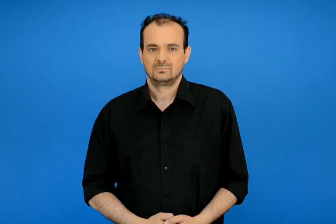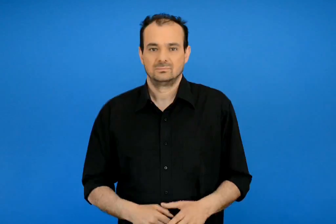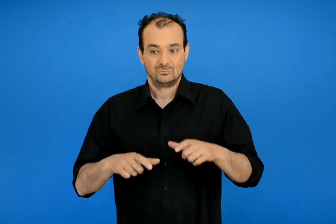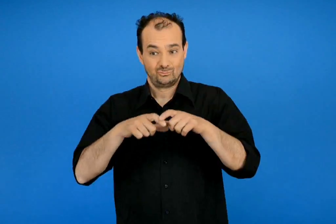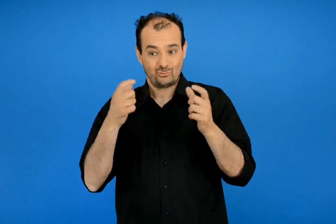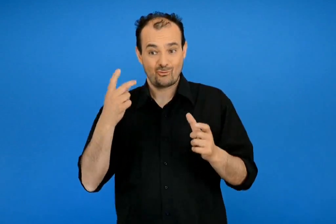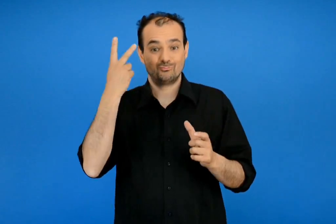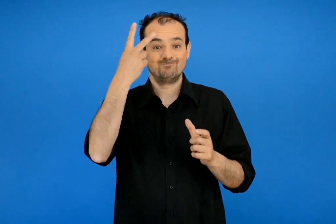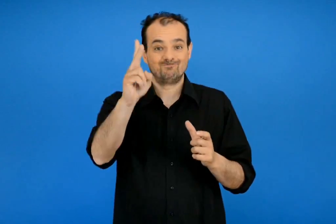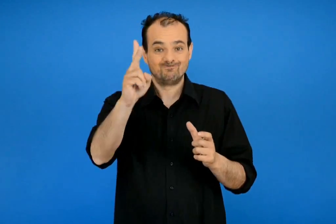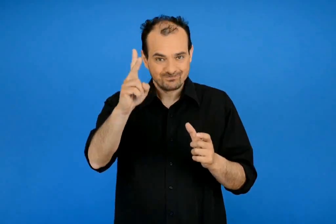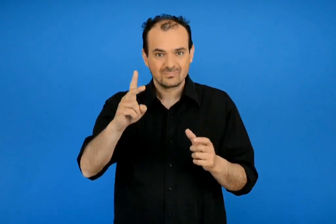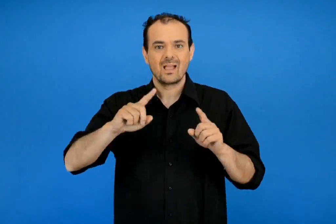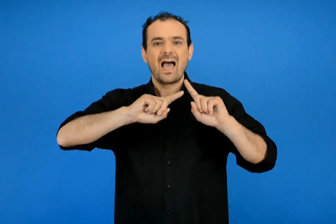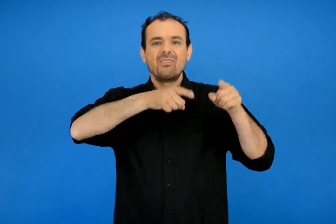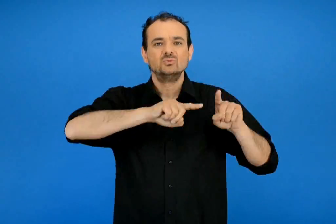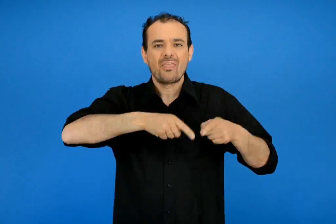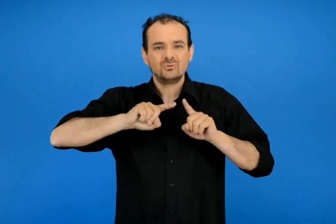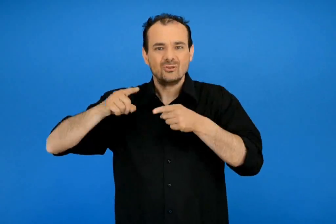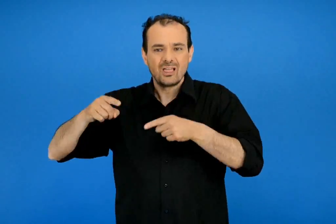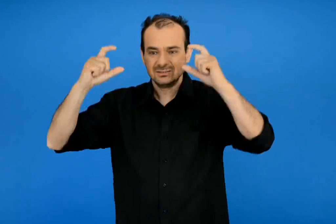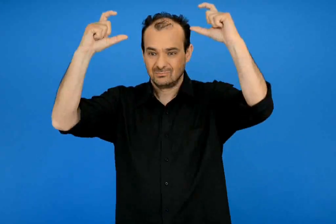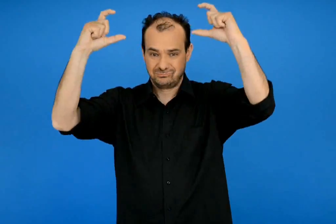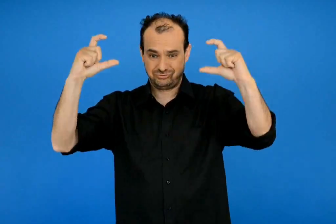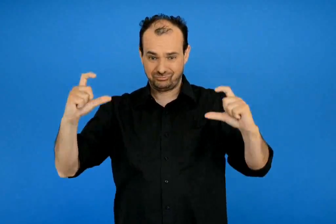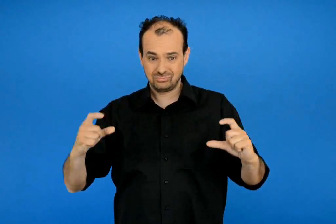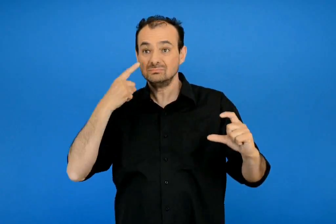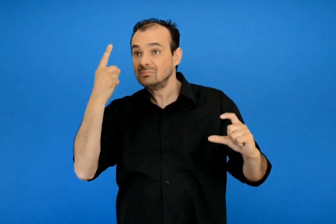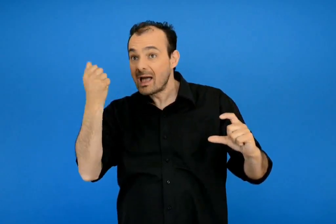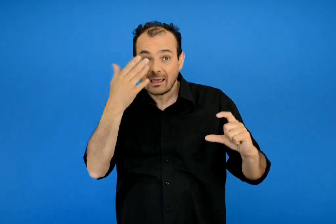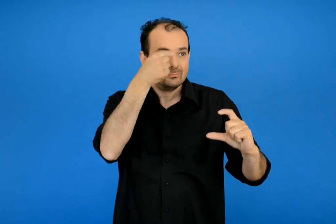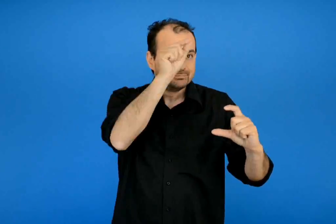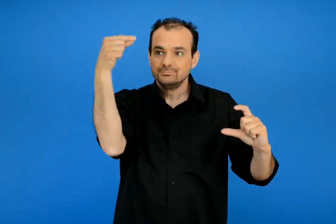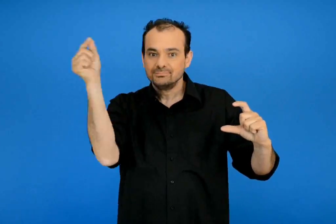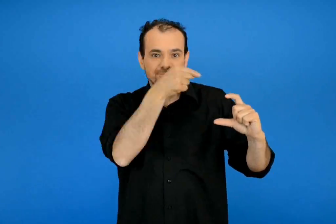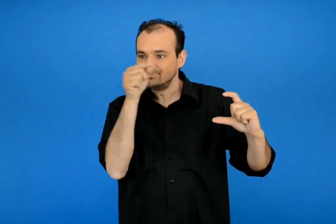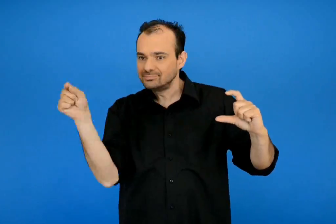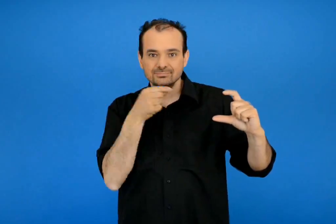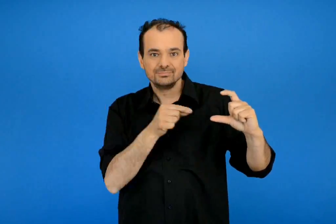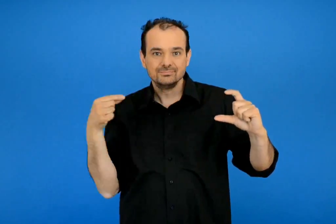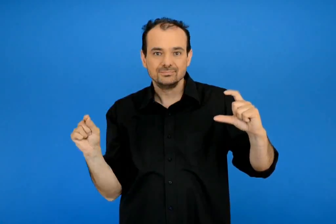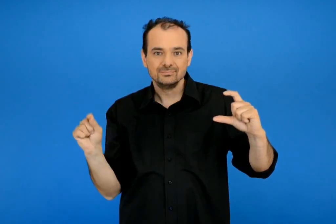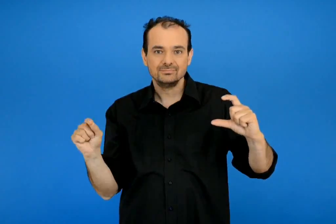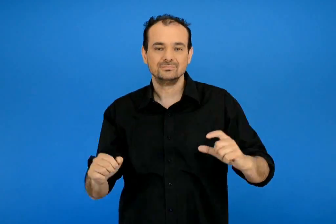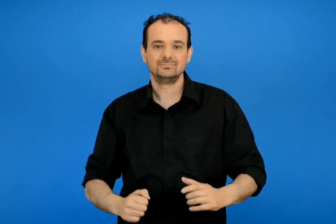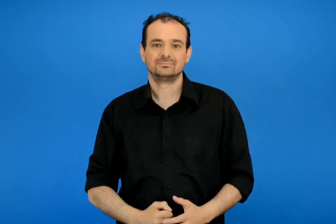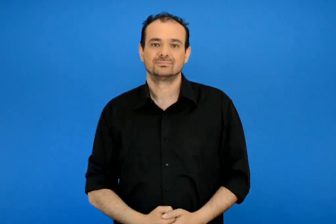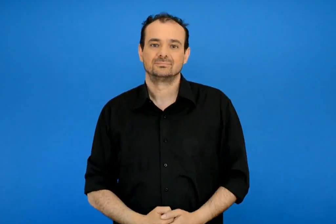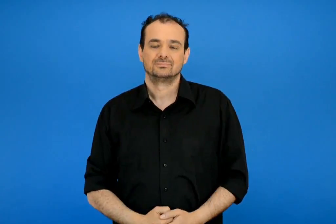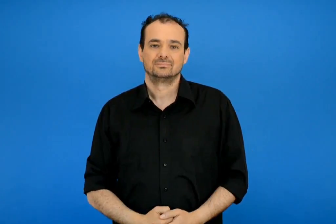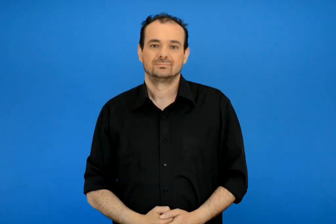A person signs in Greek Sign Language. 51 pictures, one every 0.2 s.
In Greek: ποιες από τις παραπάνω αίθουσες υπάρχουν και στο δικό σας σχολείο ; σημειώστε √ διπλά στην επιγραφή τους
